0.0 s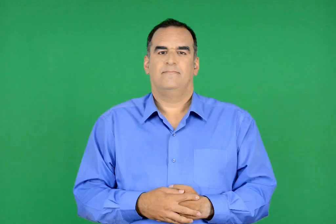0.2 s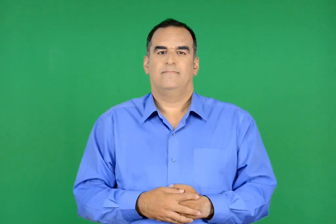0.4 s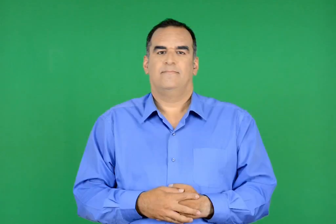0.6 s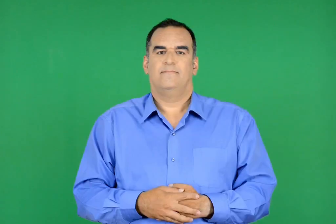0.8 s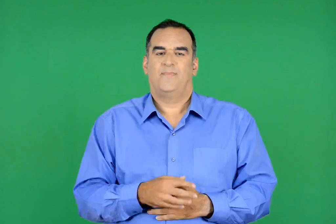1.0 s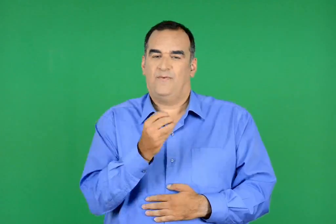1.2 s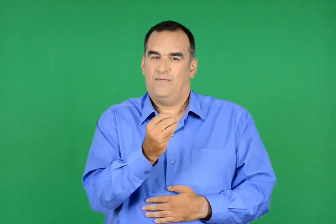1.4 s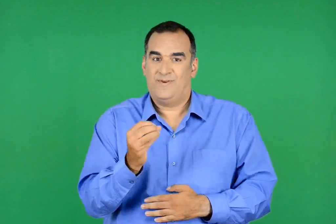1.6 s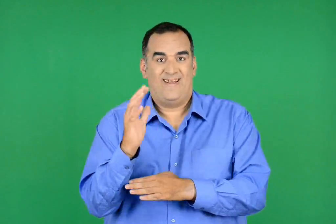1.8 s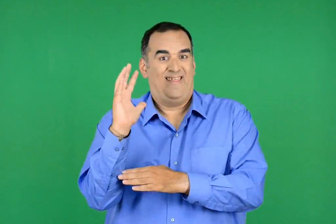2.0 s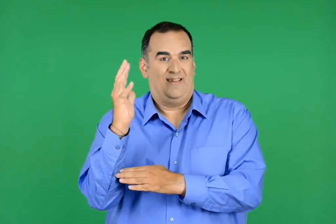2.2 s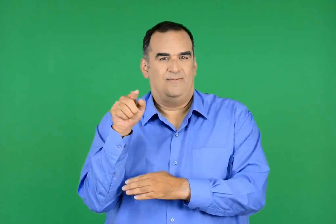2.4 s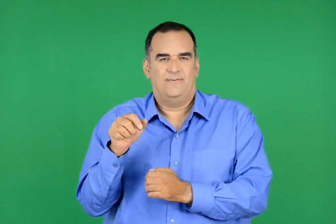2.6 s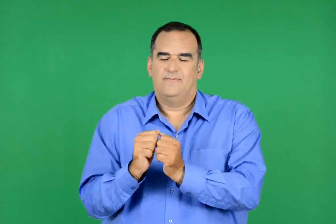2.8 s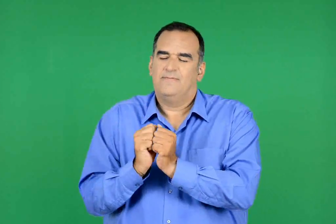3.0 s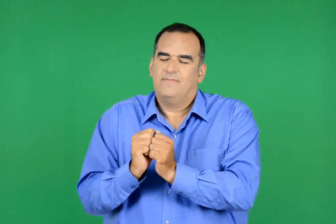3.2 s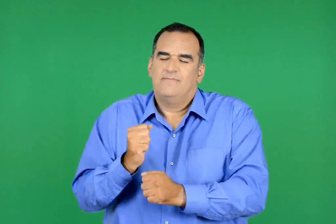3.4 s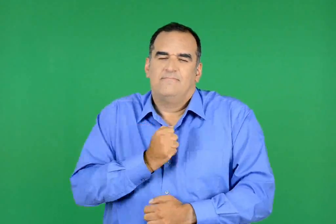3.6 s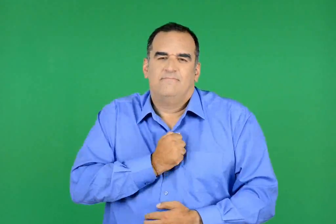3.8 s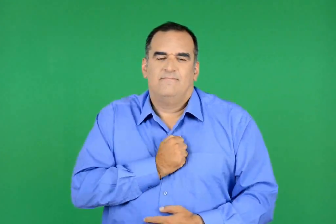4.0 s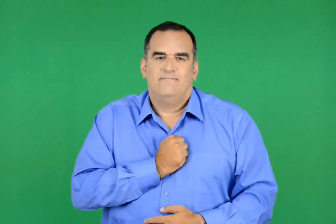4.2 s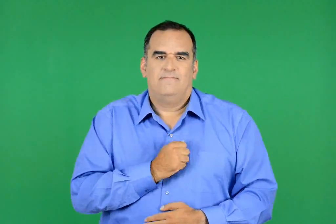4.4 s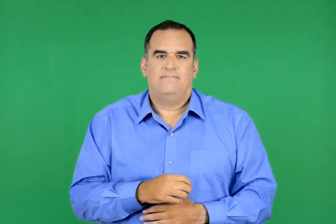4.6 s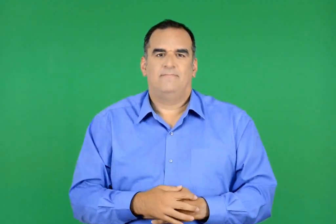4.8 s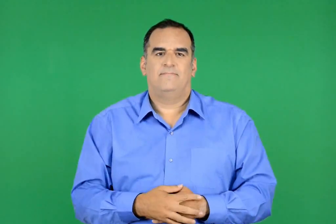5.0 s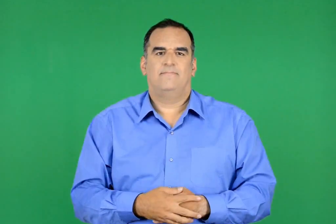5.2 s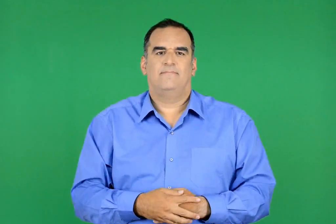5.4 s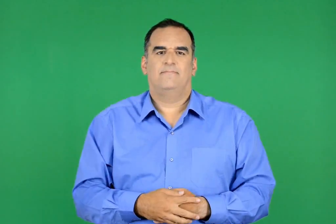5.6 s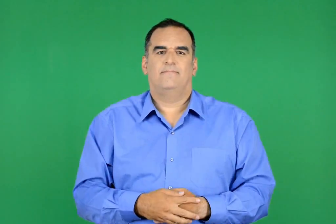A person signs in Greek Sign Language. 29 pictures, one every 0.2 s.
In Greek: φιλενάδα φουντουκιά µου
